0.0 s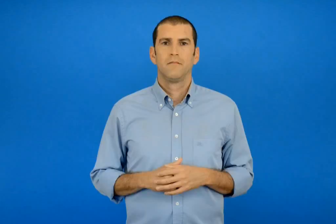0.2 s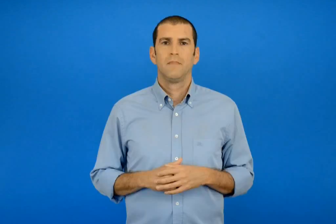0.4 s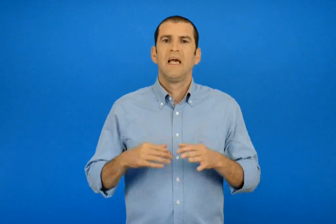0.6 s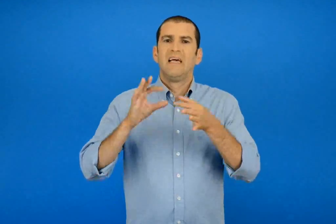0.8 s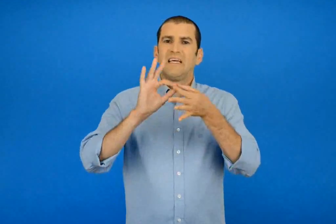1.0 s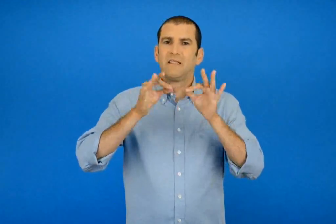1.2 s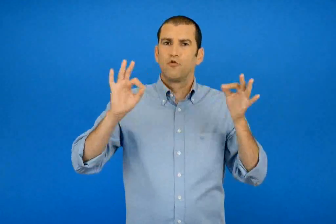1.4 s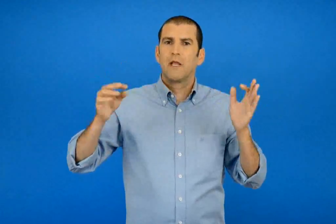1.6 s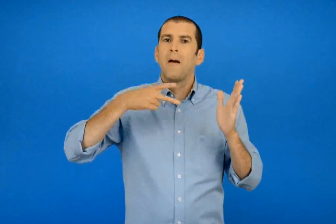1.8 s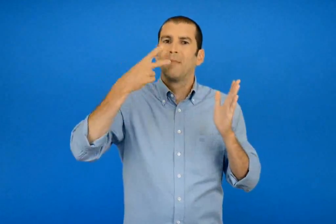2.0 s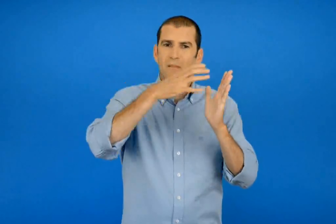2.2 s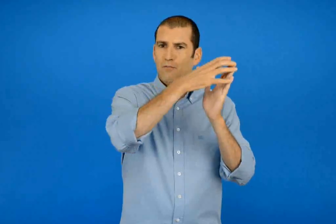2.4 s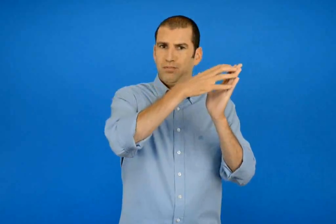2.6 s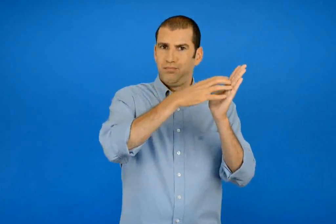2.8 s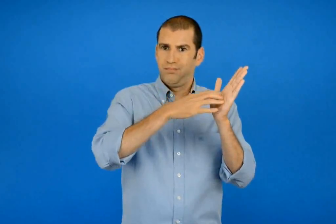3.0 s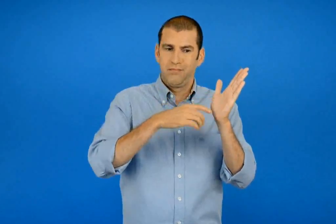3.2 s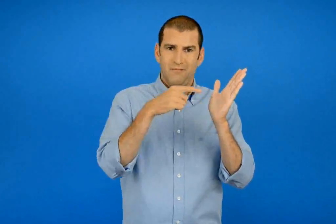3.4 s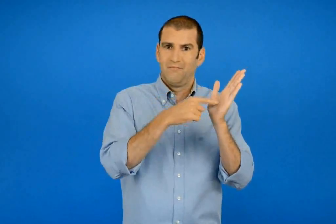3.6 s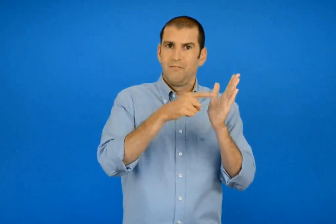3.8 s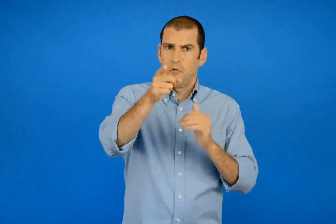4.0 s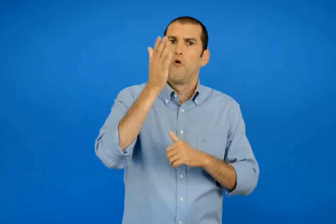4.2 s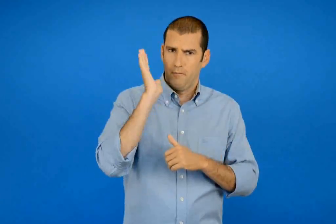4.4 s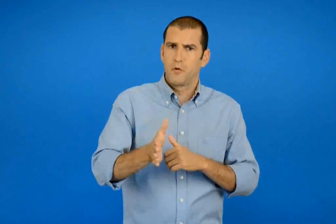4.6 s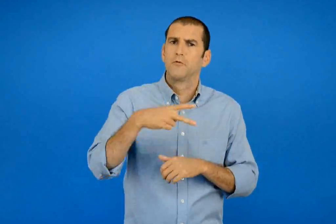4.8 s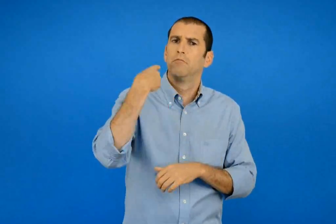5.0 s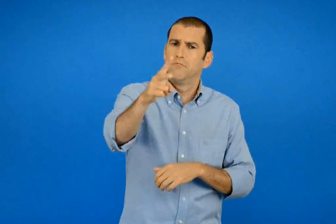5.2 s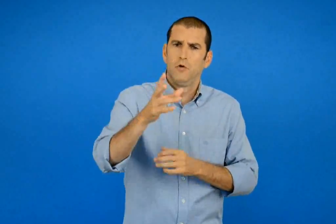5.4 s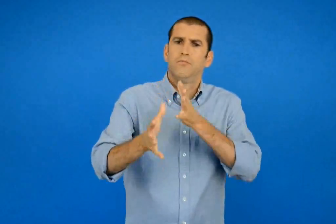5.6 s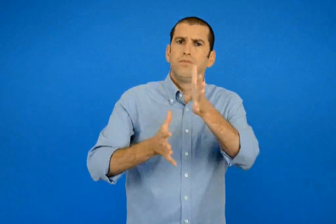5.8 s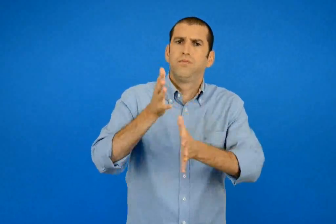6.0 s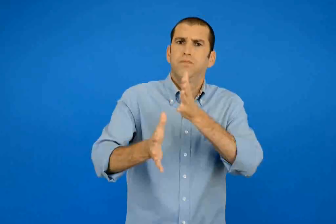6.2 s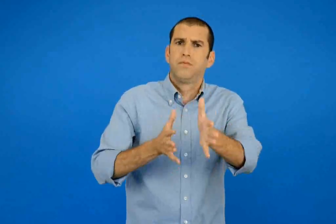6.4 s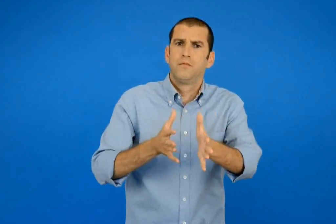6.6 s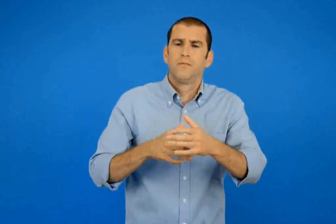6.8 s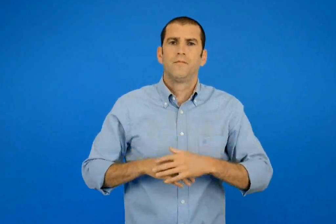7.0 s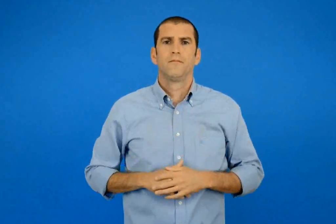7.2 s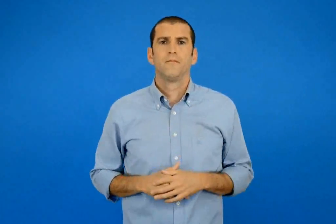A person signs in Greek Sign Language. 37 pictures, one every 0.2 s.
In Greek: μπορείς να διηγηθείς την ιστορία του ποιήματος με δικά σου λόγια ;
